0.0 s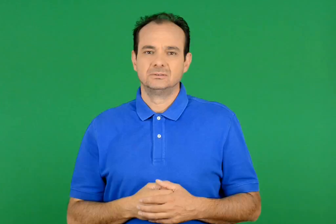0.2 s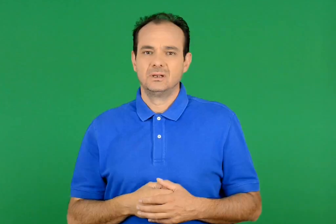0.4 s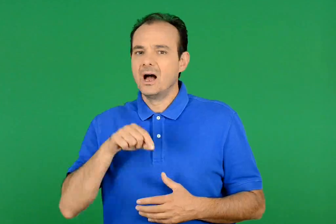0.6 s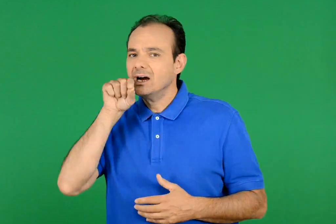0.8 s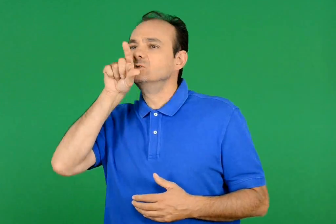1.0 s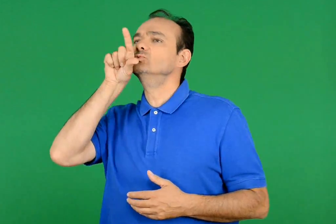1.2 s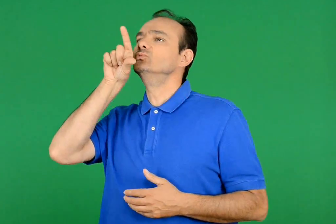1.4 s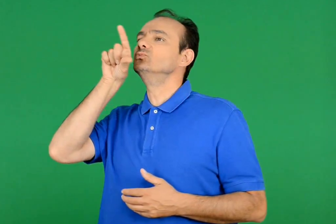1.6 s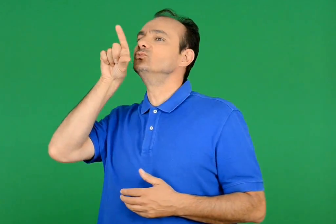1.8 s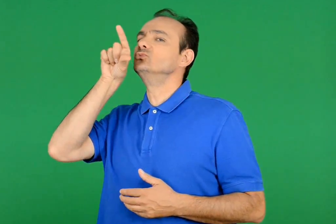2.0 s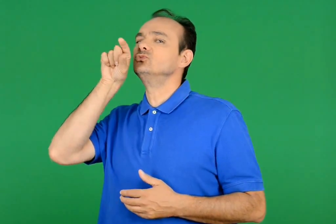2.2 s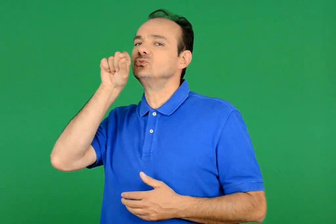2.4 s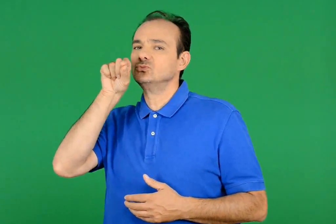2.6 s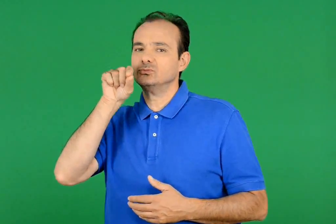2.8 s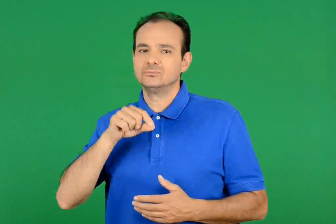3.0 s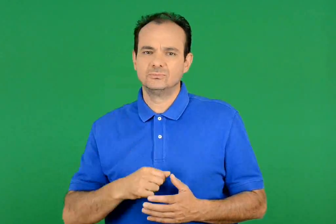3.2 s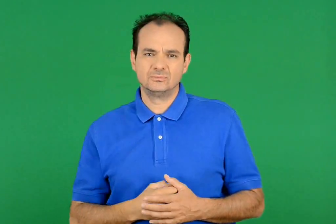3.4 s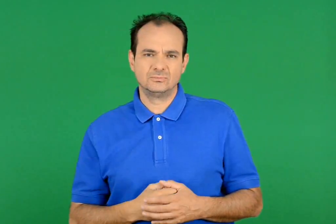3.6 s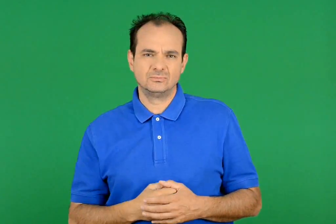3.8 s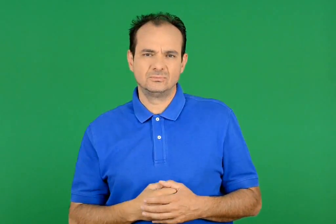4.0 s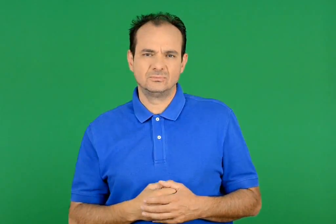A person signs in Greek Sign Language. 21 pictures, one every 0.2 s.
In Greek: λαρυγγισμός
